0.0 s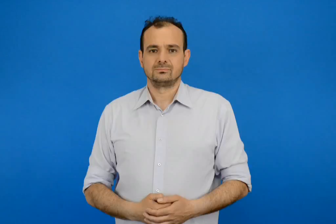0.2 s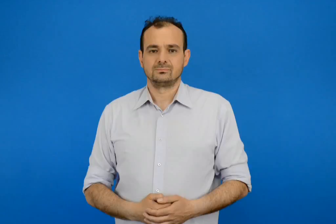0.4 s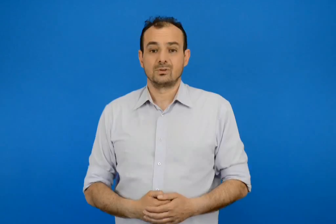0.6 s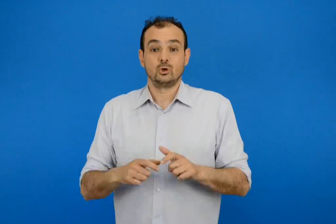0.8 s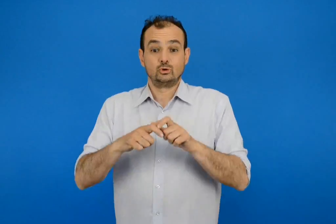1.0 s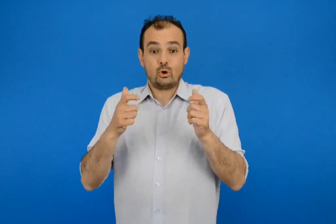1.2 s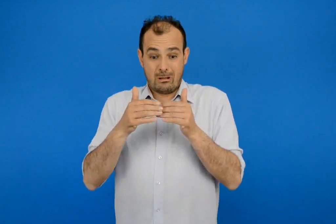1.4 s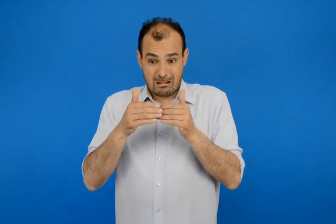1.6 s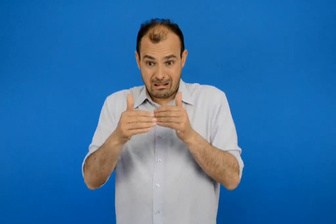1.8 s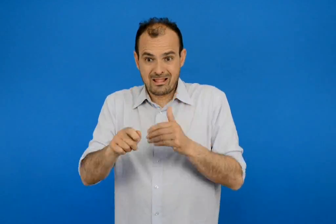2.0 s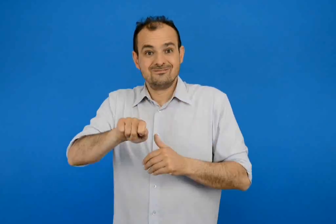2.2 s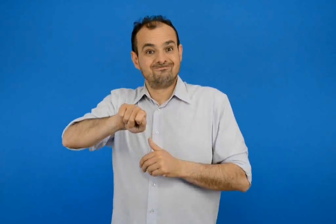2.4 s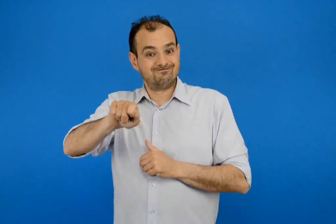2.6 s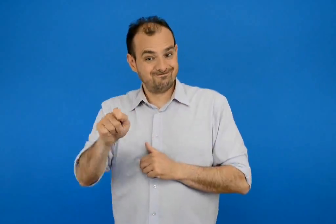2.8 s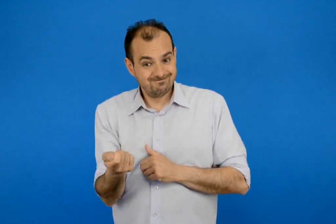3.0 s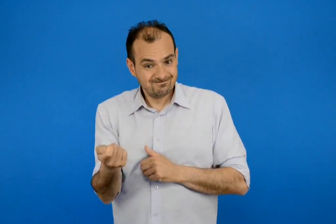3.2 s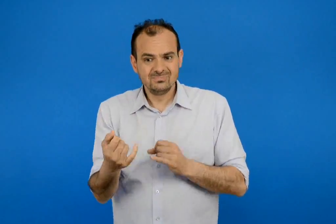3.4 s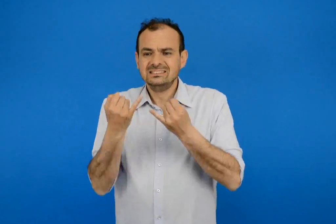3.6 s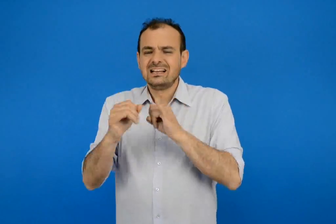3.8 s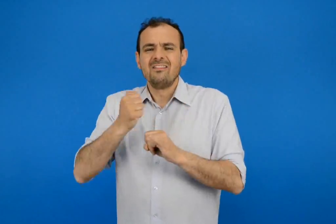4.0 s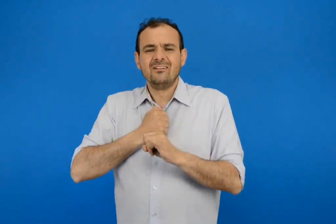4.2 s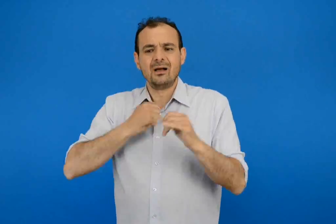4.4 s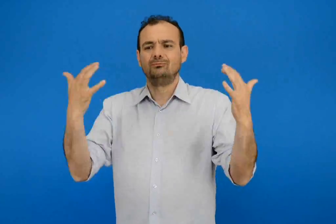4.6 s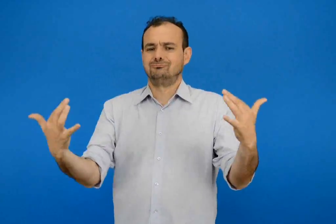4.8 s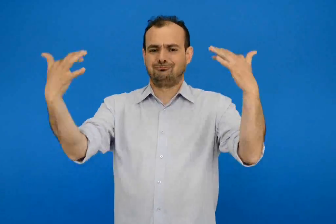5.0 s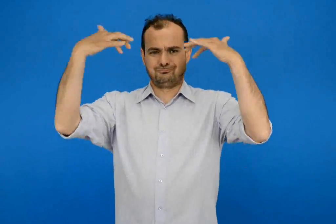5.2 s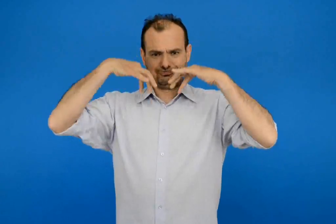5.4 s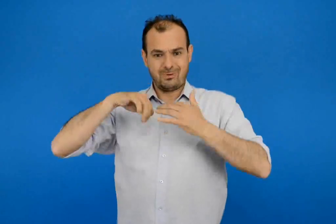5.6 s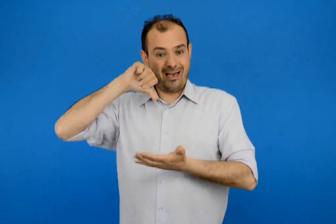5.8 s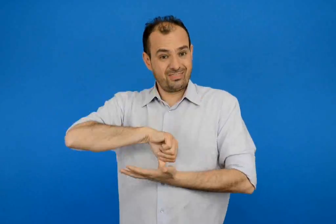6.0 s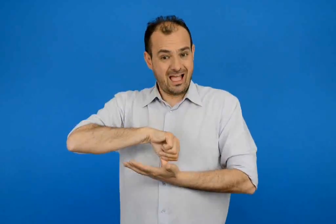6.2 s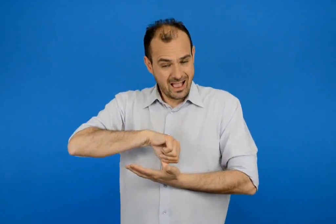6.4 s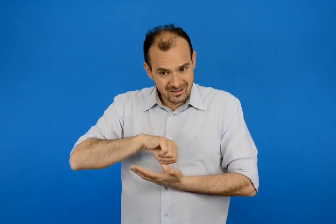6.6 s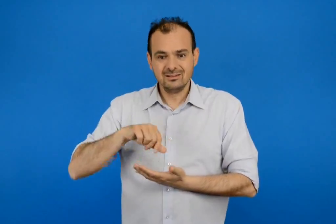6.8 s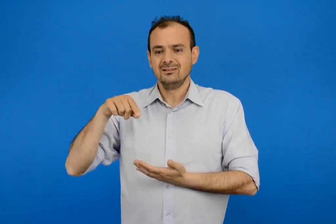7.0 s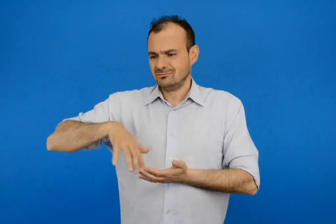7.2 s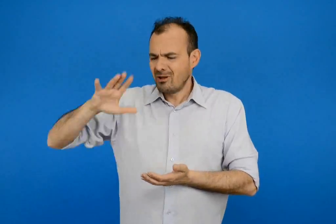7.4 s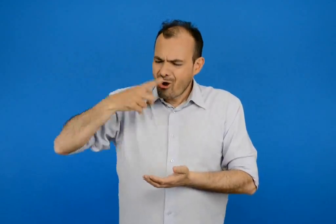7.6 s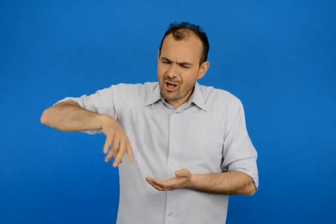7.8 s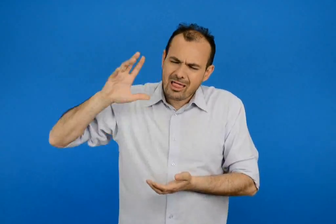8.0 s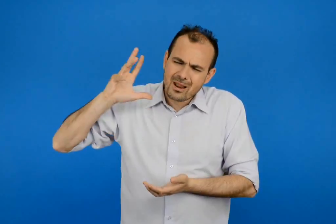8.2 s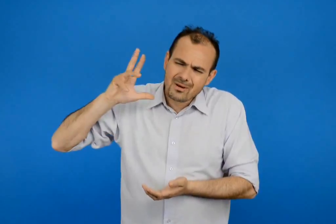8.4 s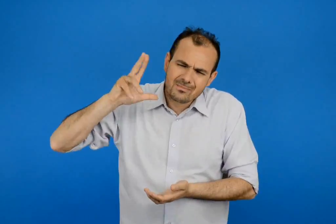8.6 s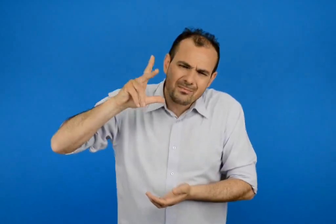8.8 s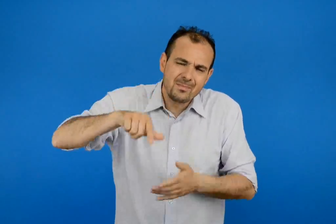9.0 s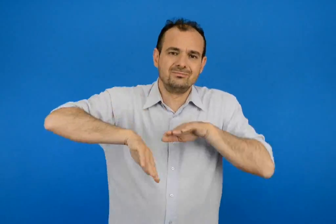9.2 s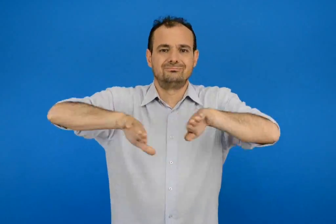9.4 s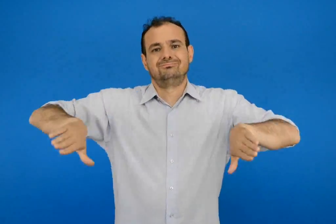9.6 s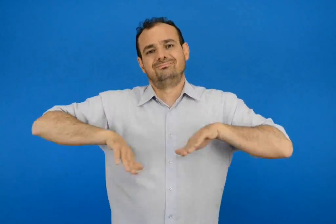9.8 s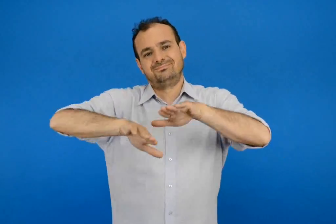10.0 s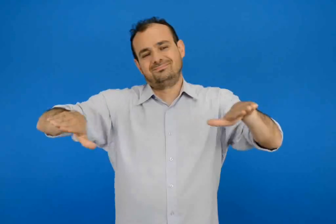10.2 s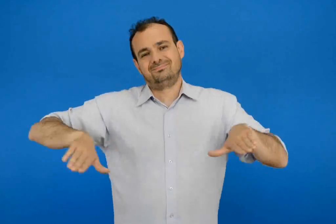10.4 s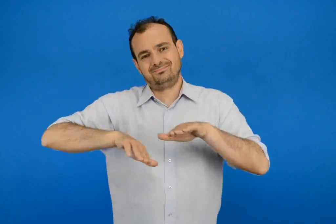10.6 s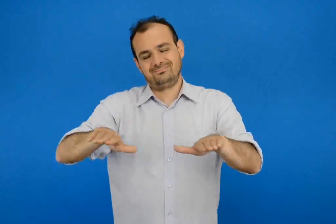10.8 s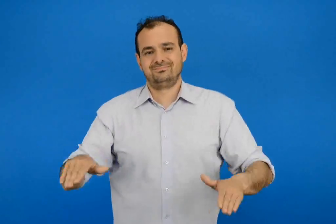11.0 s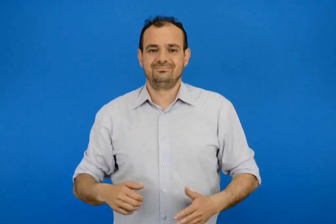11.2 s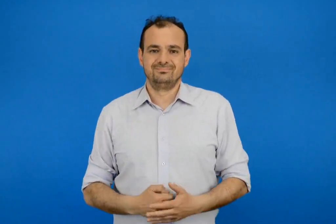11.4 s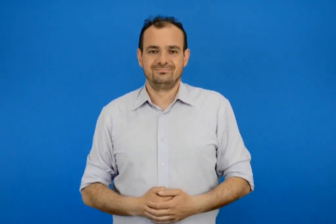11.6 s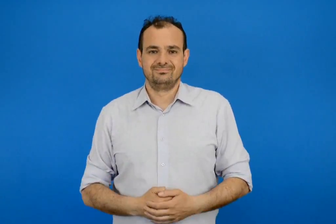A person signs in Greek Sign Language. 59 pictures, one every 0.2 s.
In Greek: μόλις κλείσουν τα σχολεία έρχονται και τα ξαδέρφια μου από την αθηνά σχεδόν κάθε μέρα κάνουμε μπάνιο
